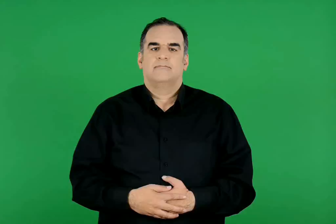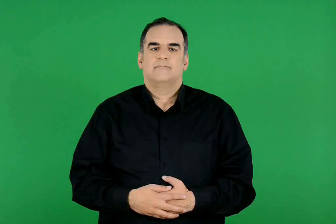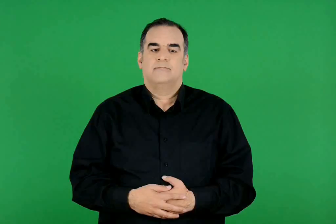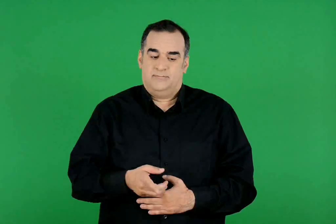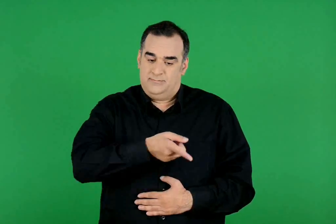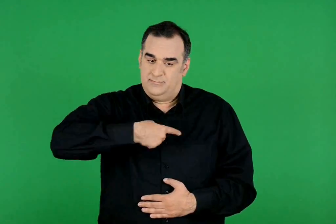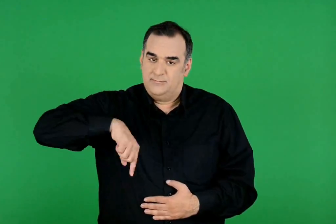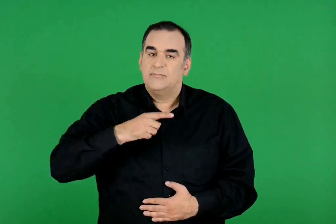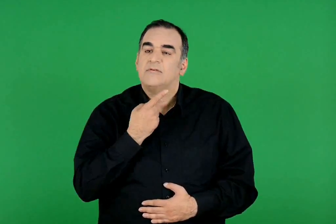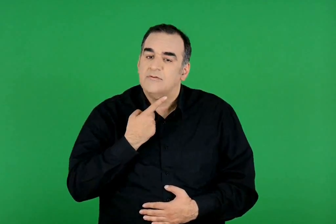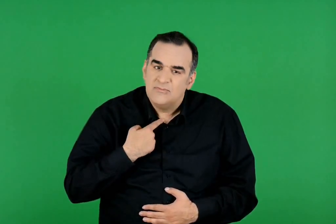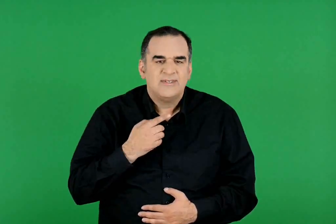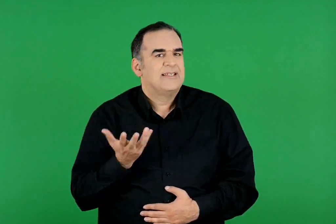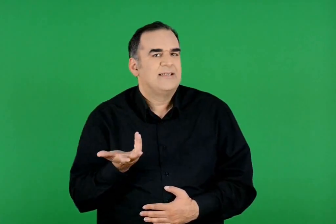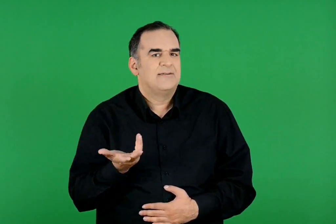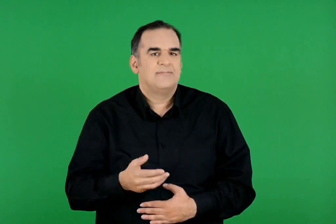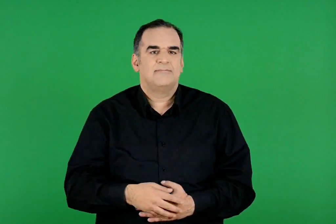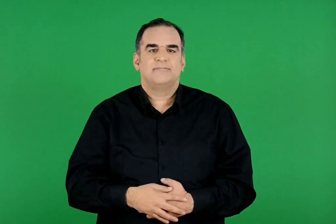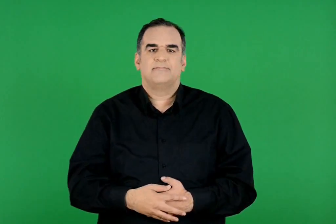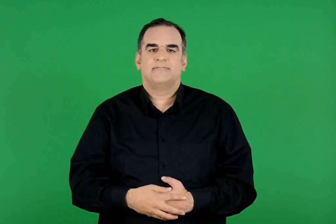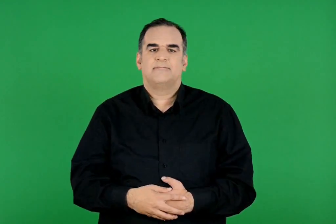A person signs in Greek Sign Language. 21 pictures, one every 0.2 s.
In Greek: τι μας άρεσε ;
